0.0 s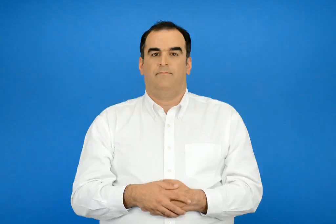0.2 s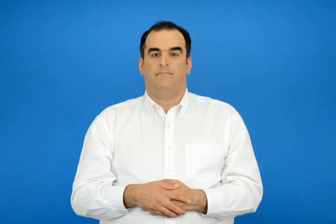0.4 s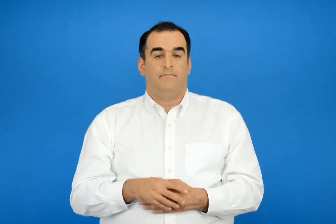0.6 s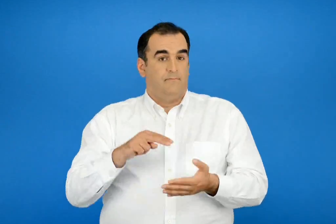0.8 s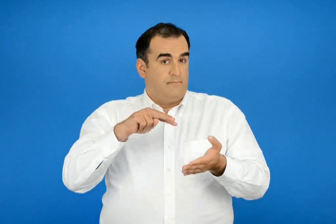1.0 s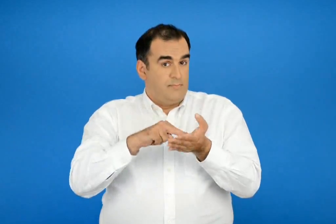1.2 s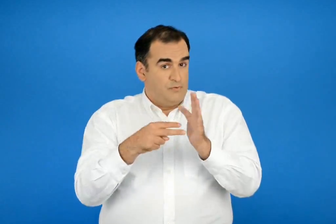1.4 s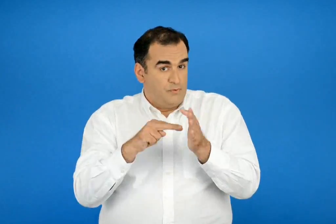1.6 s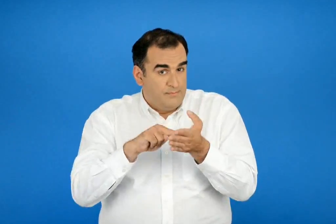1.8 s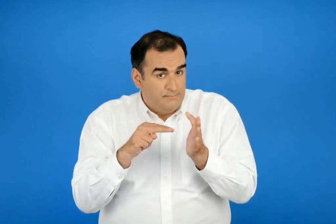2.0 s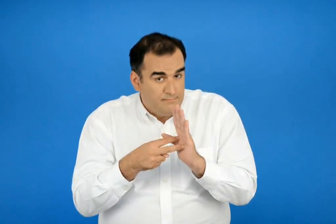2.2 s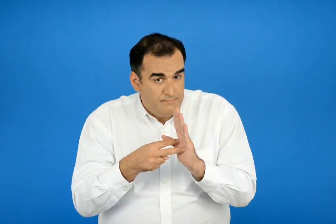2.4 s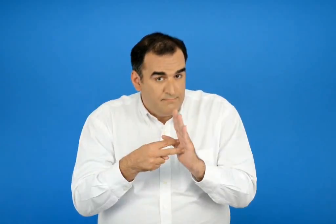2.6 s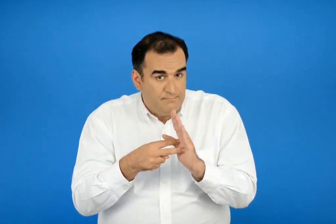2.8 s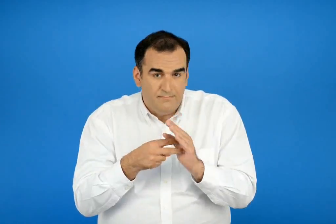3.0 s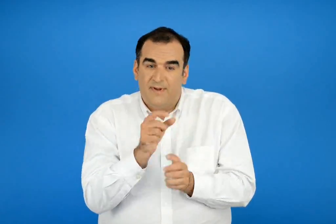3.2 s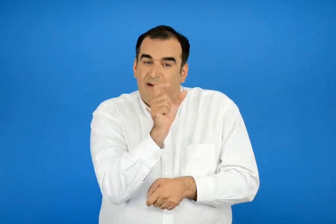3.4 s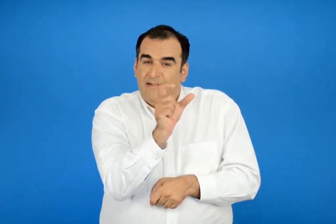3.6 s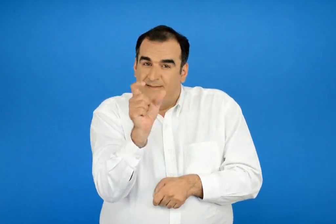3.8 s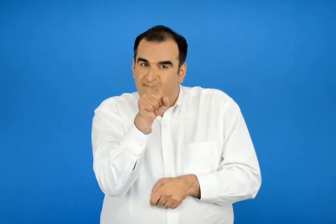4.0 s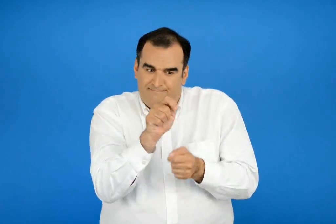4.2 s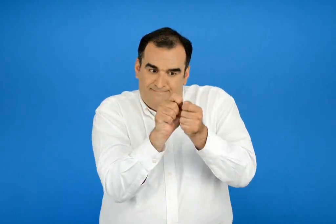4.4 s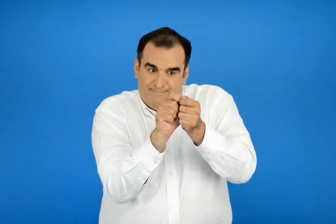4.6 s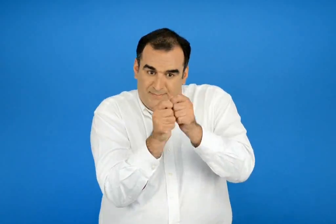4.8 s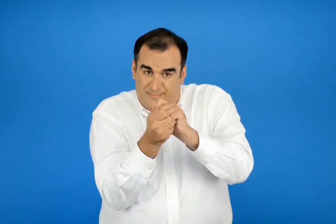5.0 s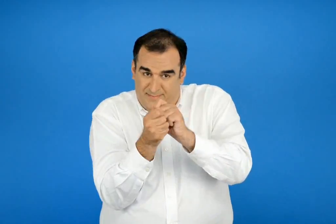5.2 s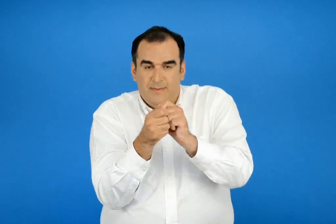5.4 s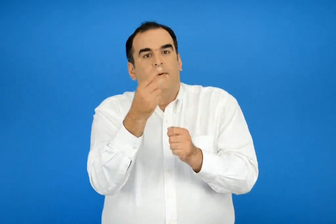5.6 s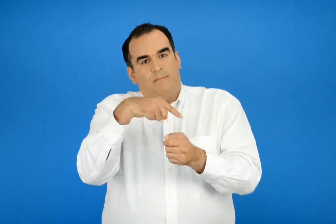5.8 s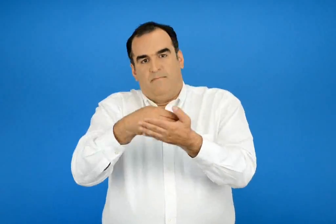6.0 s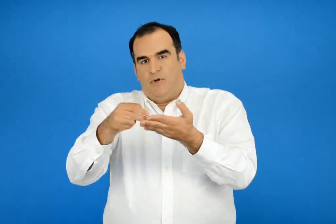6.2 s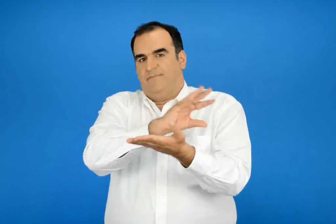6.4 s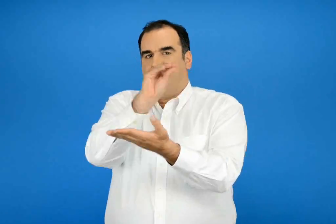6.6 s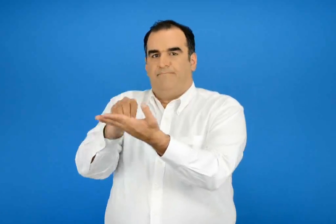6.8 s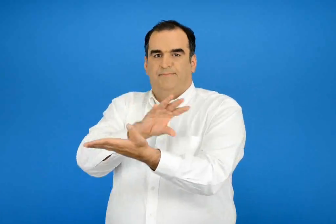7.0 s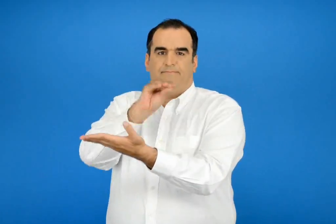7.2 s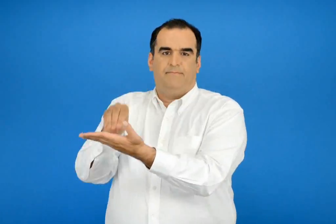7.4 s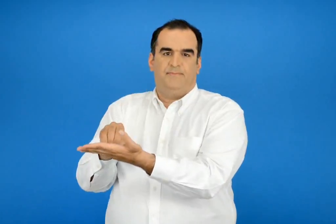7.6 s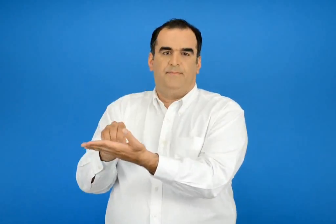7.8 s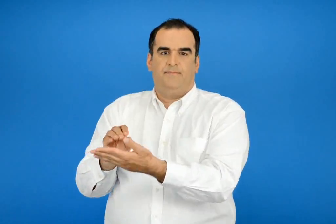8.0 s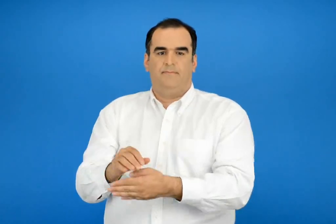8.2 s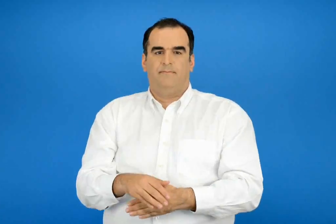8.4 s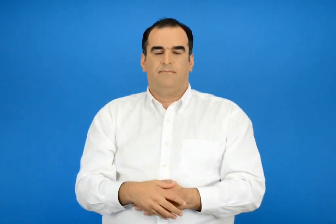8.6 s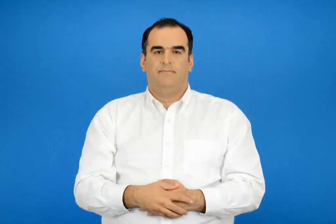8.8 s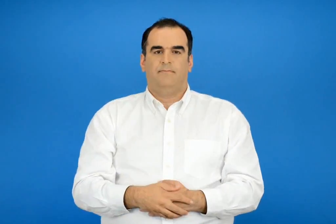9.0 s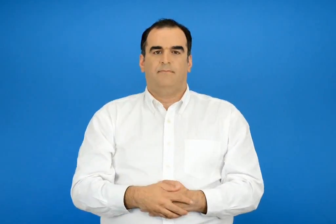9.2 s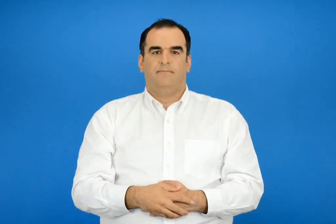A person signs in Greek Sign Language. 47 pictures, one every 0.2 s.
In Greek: προσοχή όμως κάποιές από αυτές πρέπει να τις αλλάξεις για να τις βάλεις στις προτάσεις
